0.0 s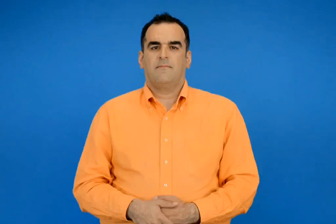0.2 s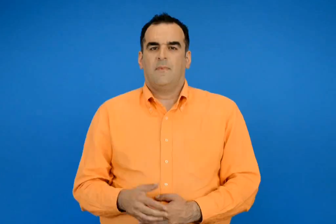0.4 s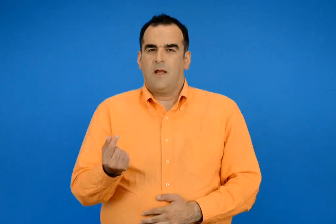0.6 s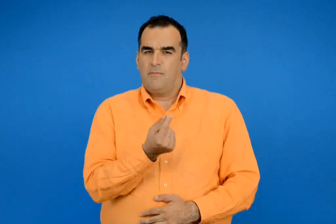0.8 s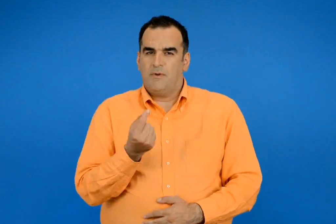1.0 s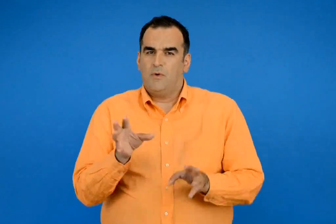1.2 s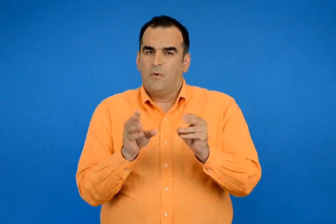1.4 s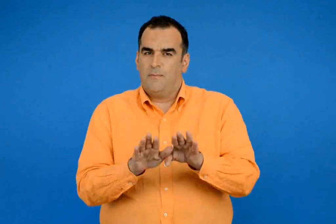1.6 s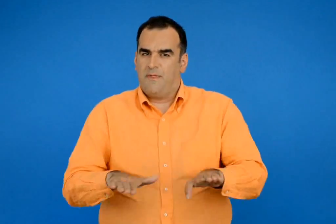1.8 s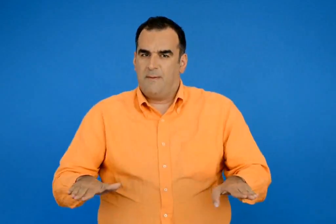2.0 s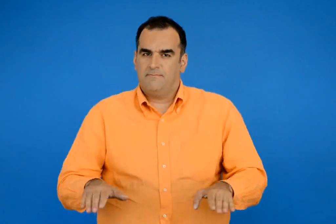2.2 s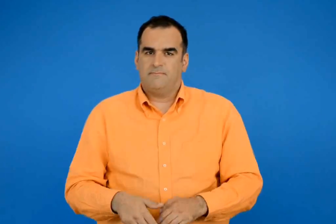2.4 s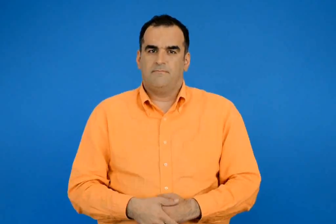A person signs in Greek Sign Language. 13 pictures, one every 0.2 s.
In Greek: παιδικό πρόγραμμα
